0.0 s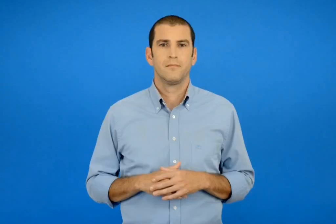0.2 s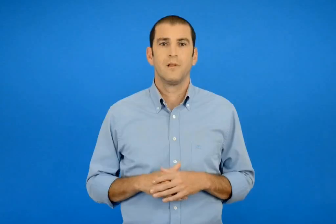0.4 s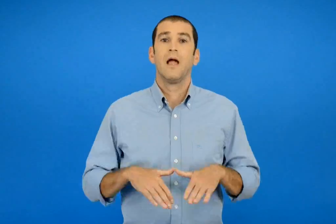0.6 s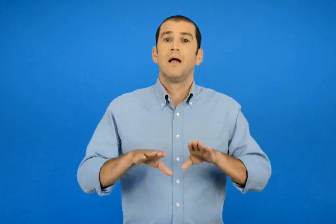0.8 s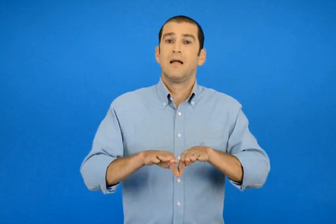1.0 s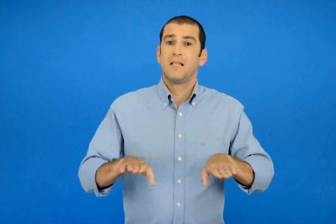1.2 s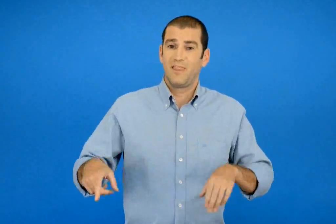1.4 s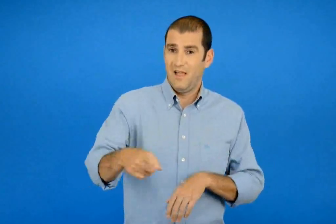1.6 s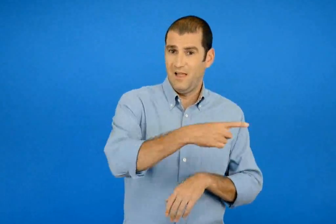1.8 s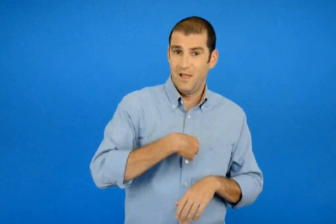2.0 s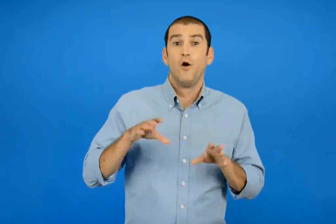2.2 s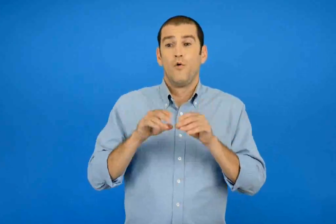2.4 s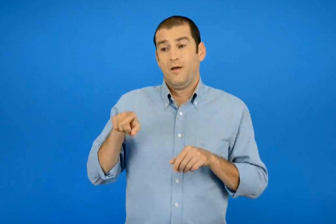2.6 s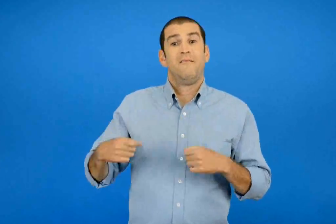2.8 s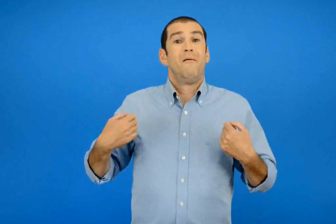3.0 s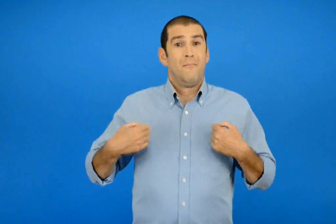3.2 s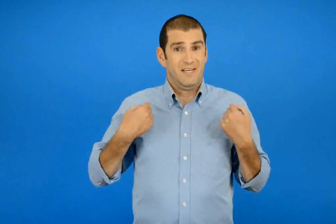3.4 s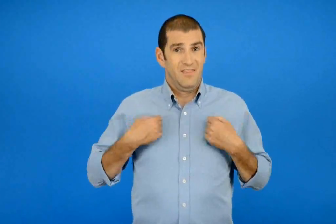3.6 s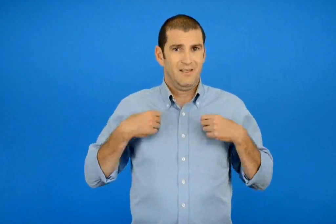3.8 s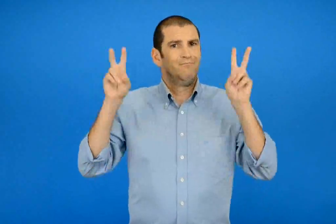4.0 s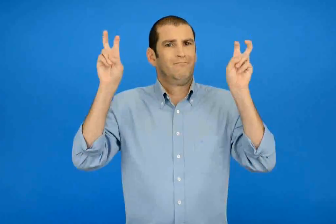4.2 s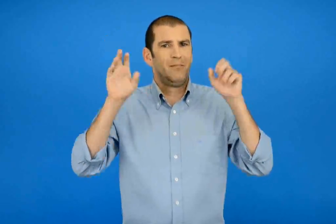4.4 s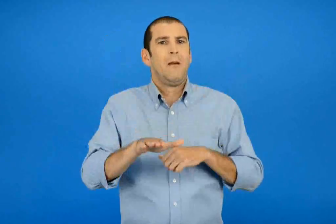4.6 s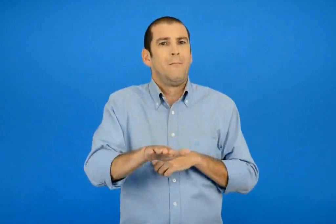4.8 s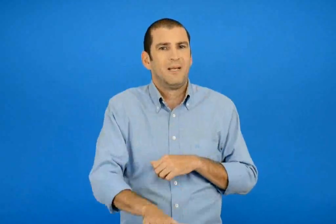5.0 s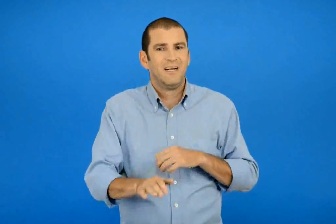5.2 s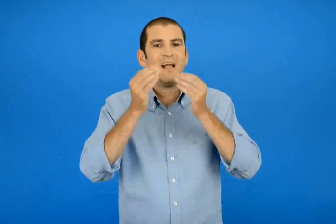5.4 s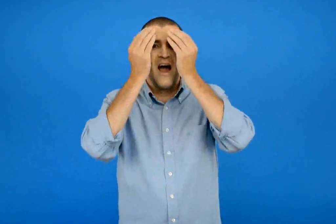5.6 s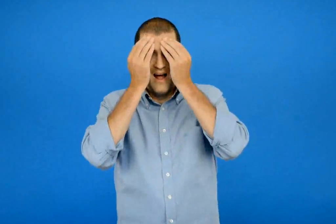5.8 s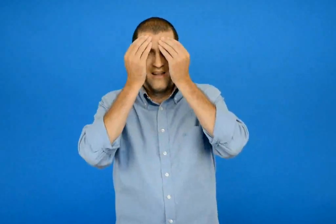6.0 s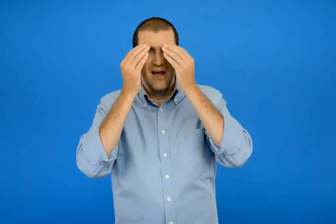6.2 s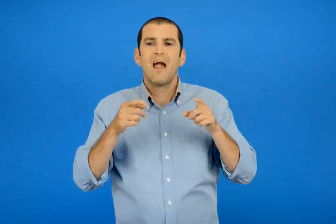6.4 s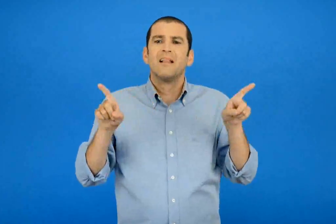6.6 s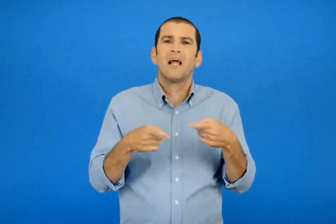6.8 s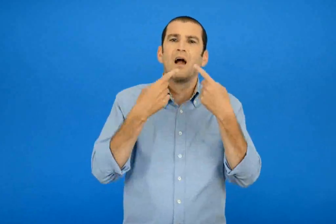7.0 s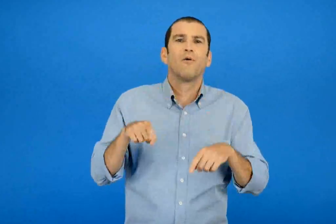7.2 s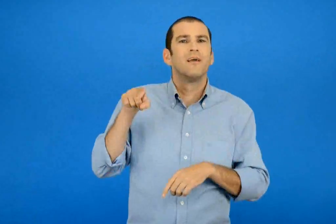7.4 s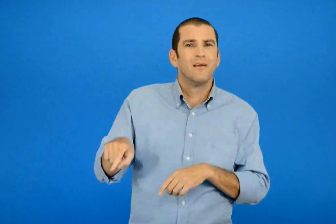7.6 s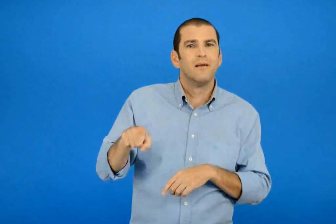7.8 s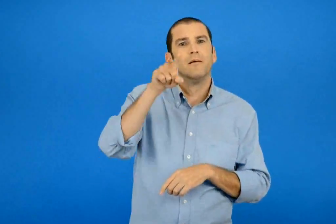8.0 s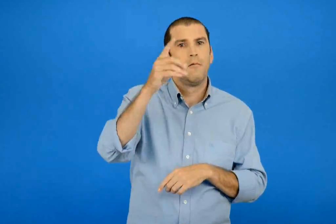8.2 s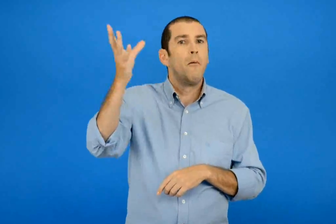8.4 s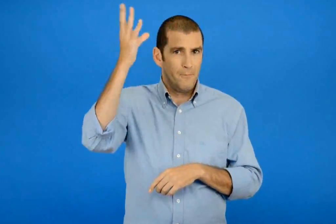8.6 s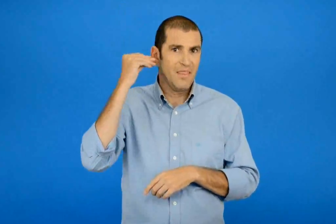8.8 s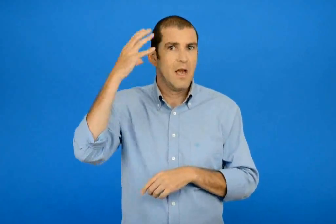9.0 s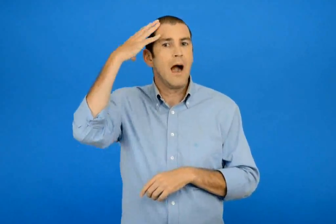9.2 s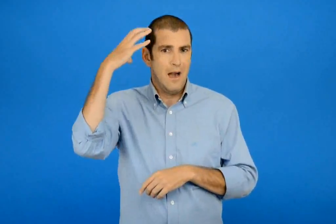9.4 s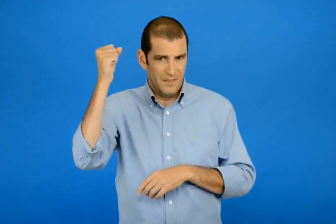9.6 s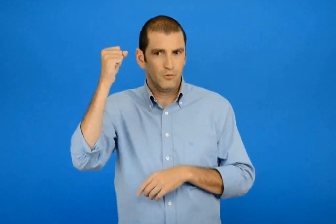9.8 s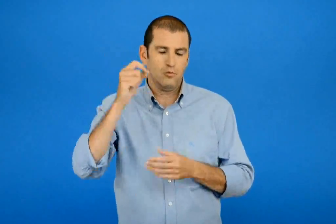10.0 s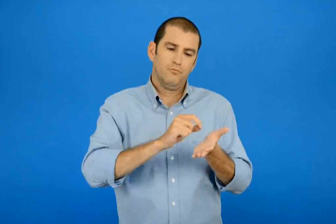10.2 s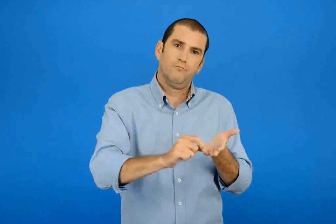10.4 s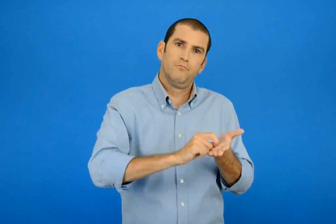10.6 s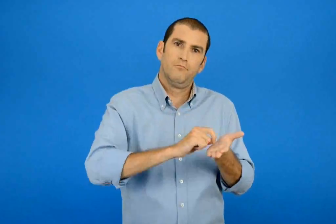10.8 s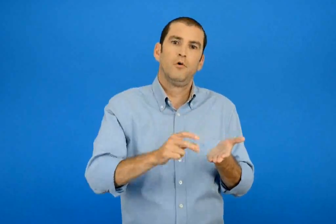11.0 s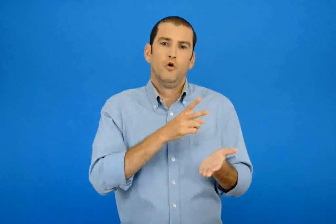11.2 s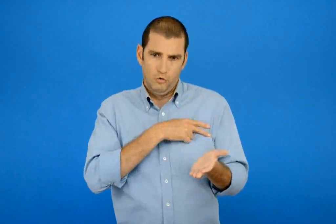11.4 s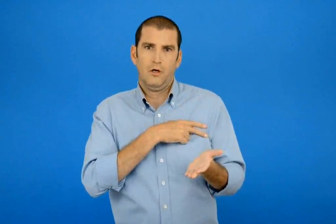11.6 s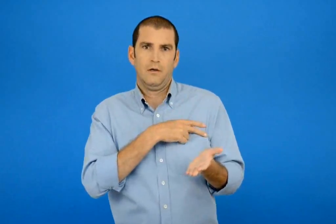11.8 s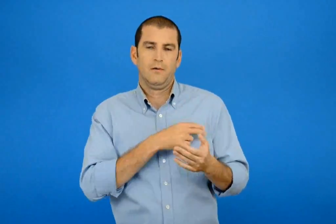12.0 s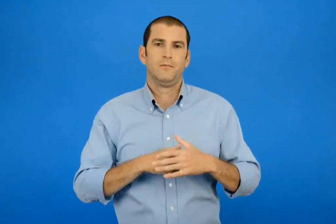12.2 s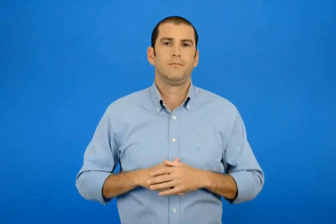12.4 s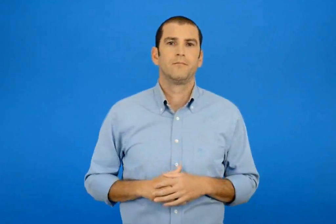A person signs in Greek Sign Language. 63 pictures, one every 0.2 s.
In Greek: μάθε να λες απέξω και να γράφεις σωστά το τραγούδι που λένε τα παιδιά όταν παίζουν τη μικρή ελένη
